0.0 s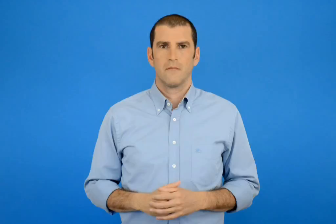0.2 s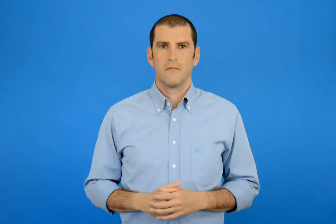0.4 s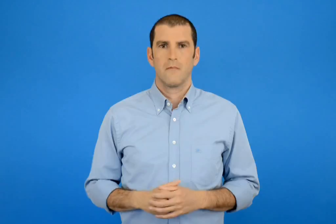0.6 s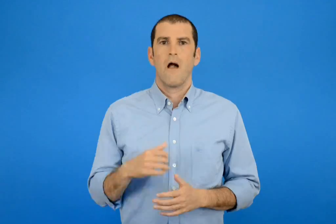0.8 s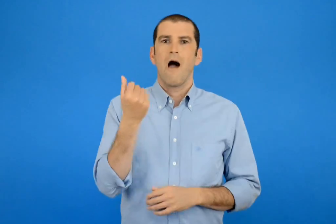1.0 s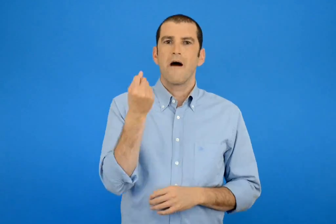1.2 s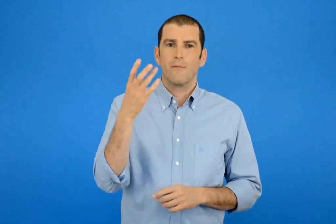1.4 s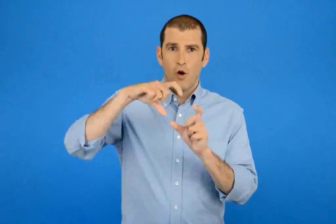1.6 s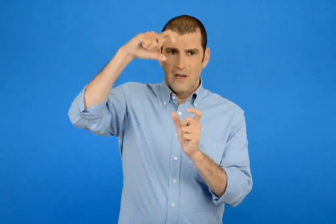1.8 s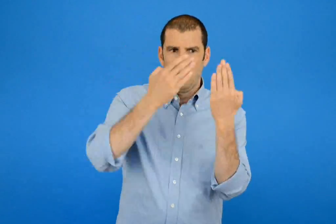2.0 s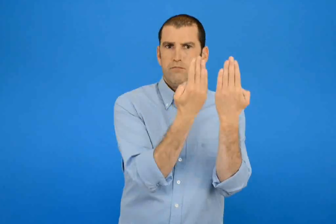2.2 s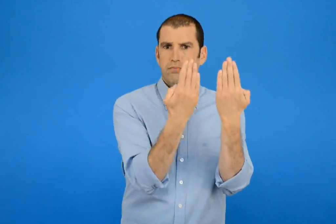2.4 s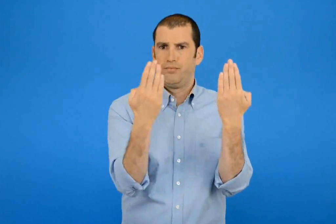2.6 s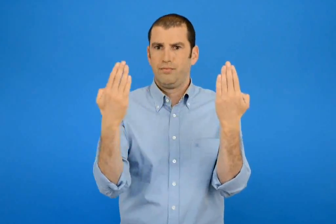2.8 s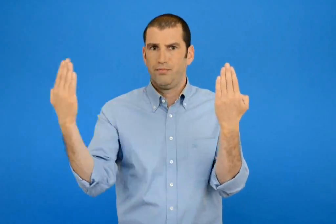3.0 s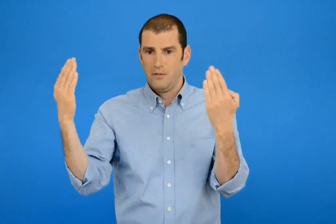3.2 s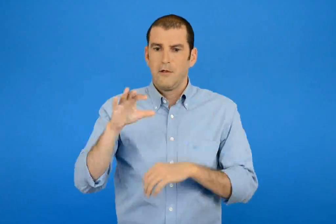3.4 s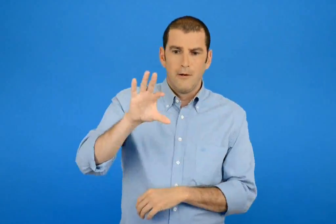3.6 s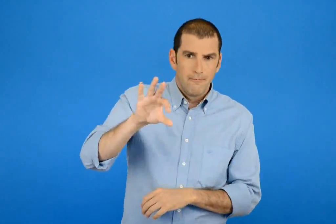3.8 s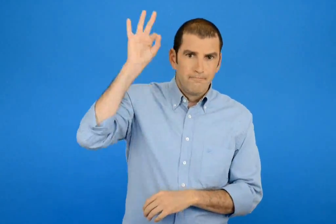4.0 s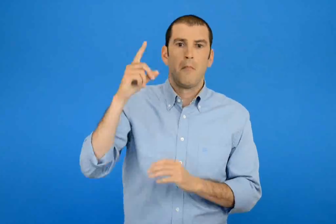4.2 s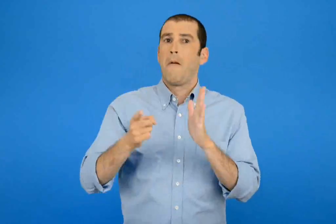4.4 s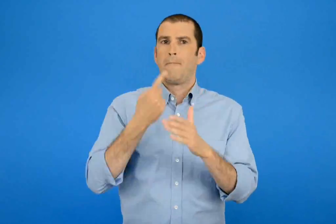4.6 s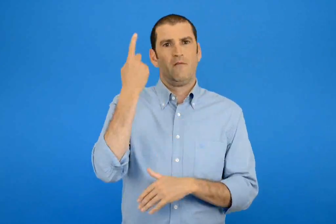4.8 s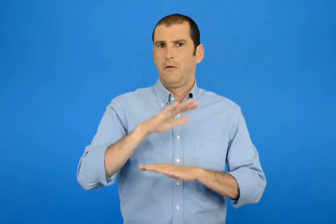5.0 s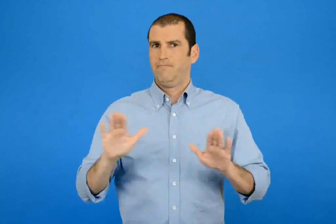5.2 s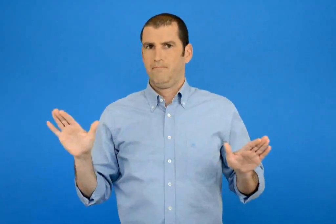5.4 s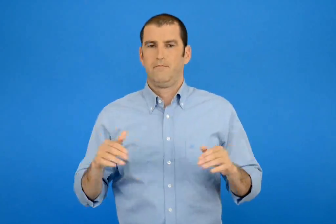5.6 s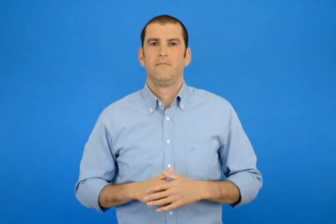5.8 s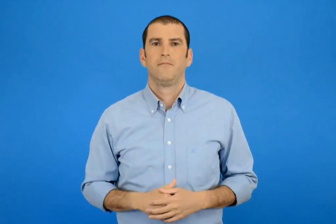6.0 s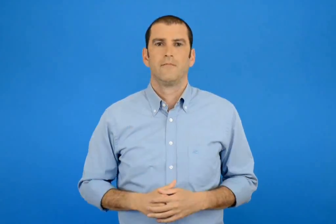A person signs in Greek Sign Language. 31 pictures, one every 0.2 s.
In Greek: μπορούν να χρησιμοποιήσουν κάθε κάρτα από μια μόνο φορά
